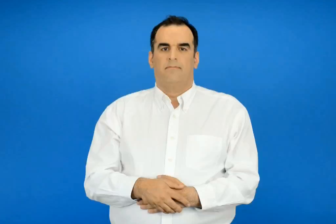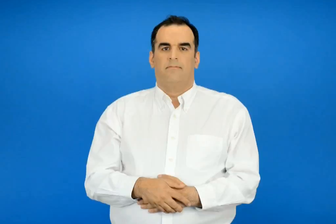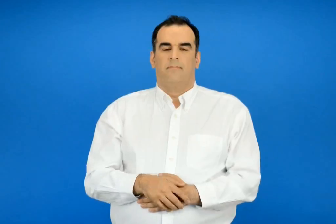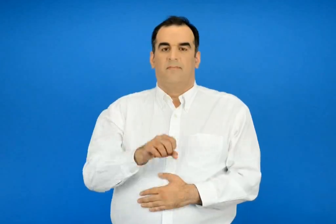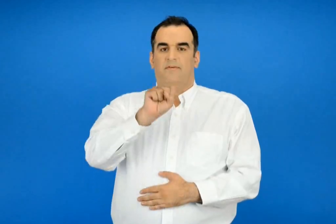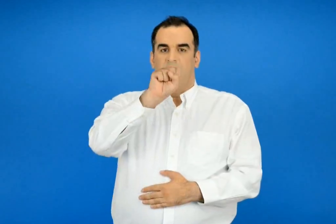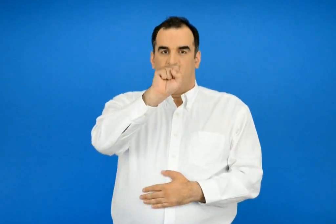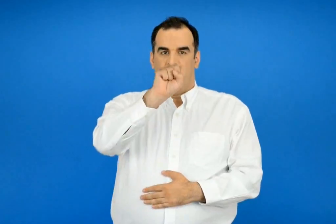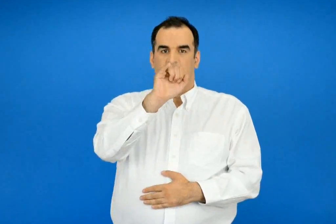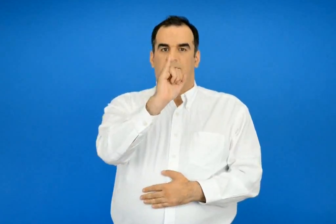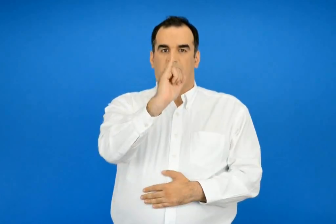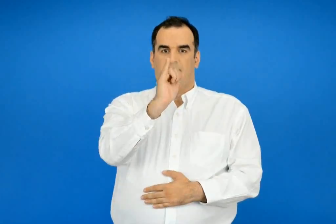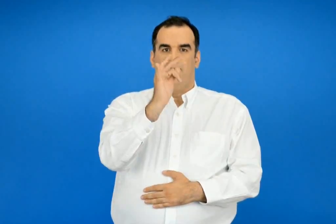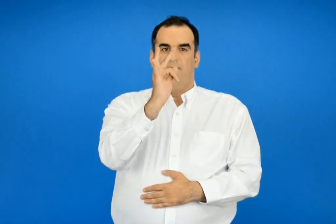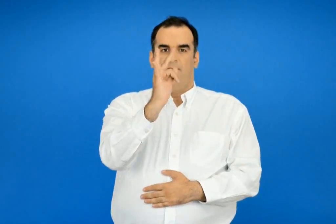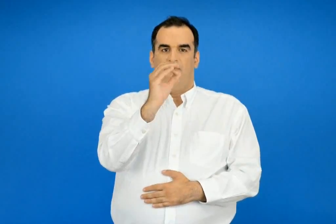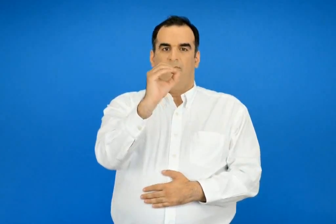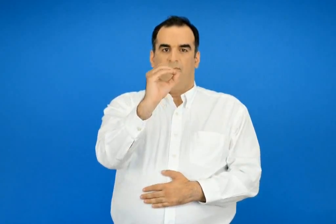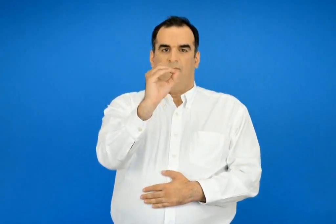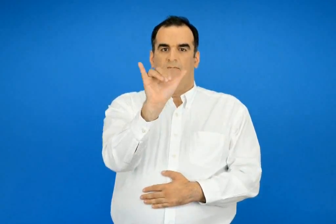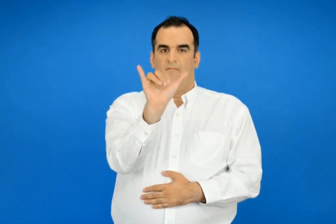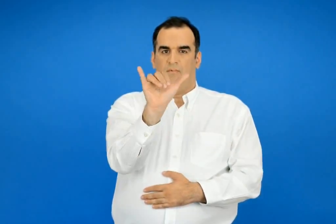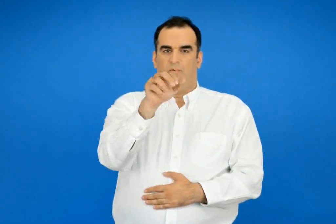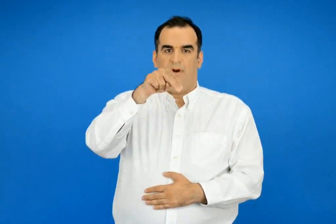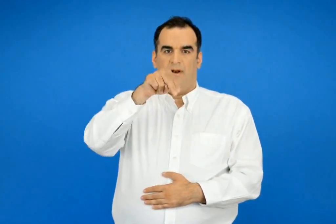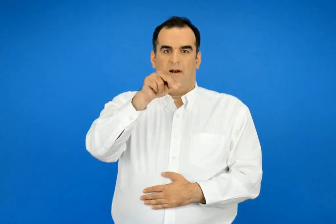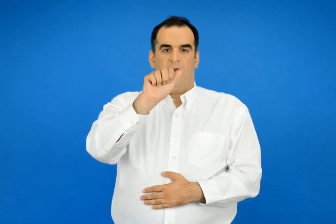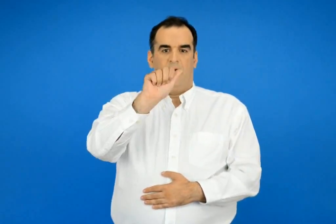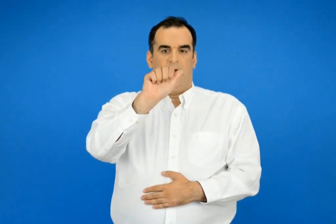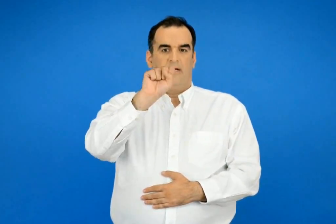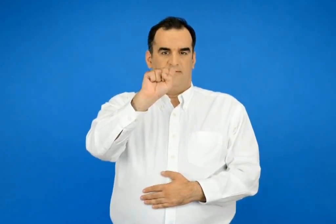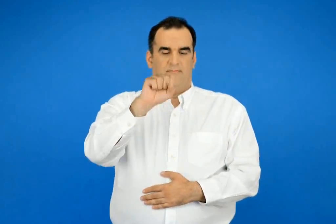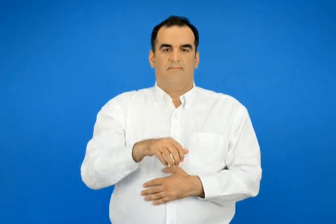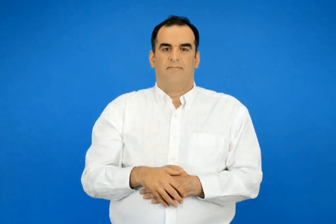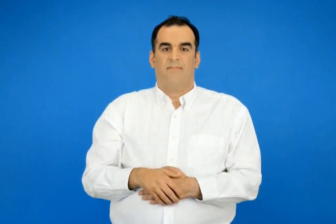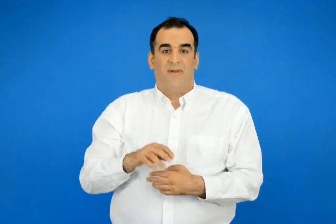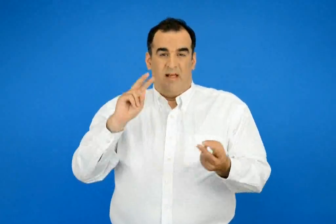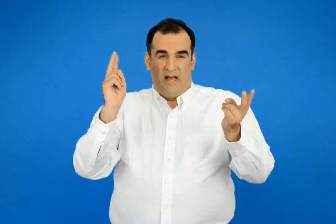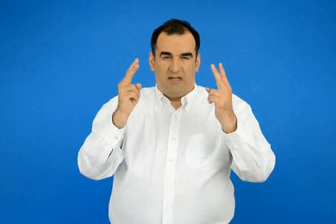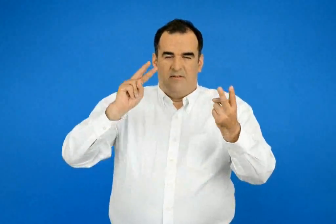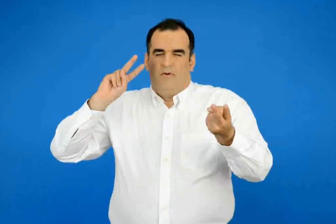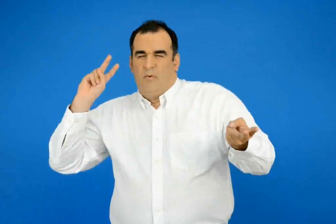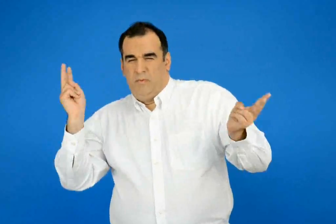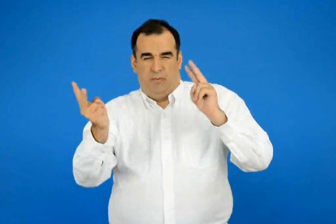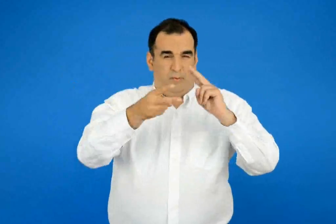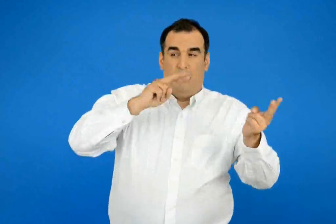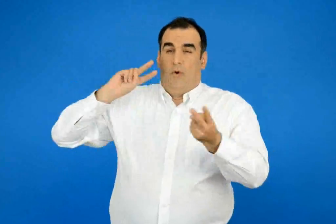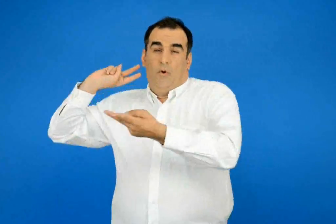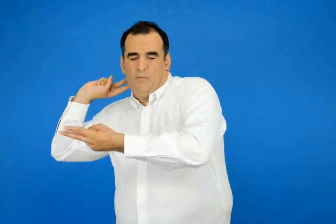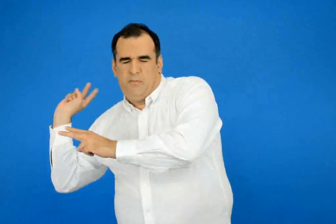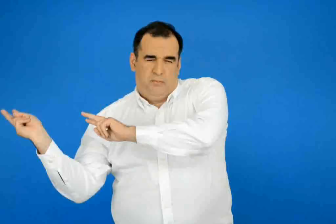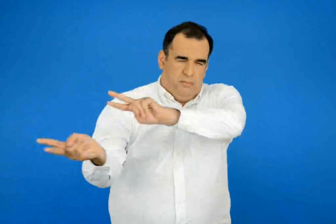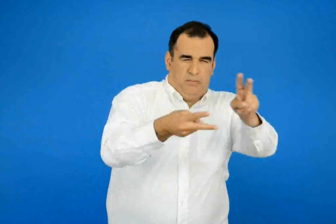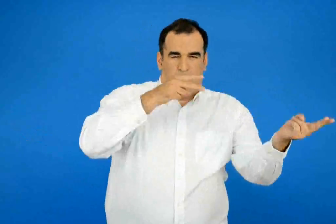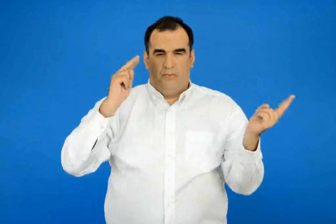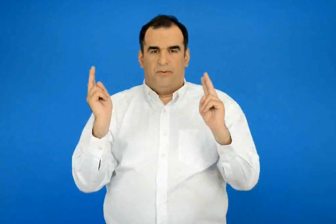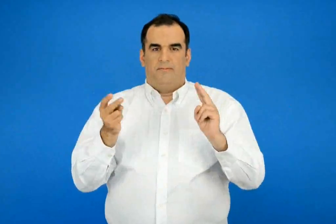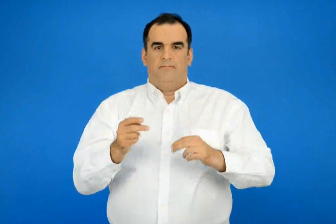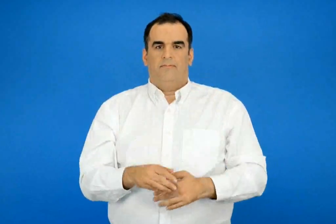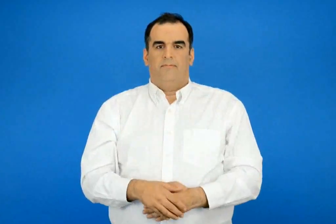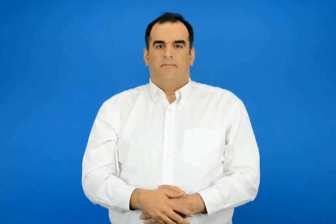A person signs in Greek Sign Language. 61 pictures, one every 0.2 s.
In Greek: σίφουνας ο πολύ δυνατός αέρας κάτι που τρέχει πολύ γρηγορά και με ορμή
